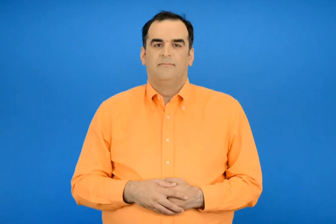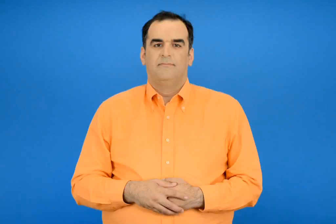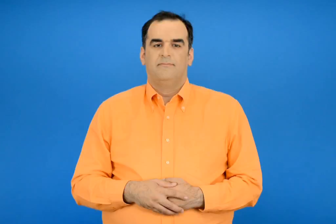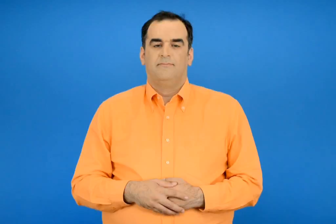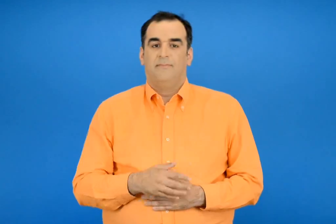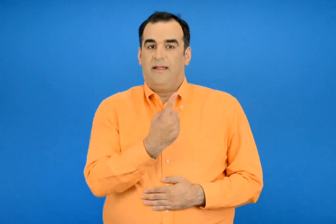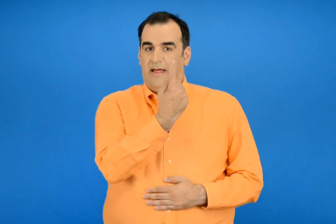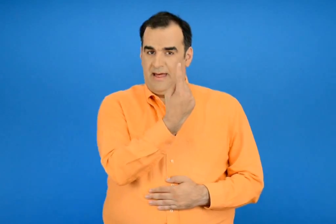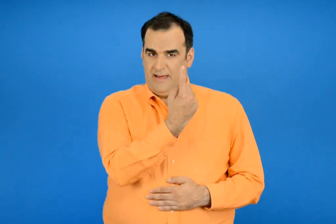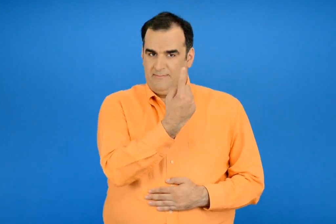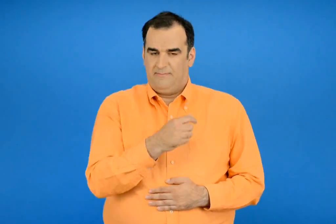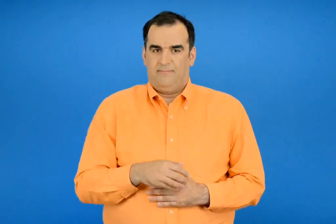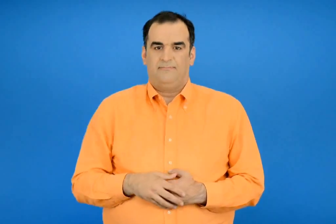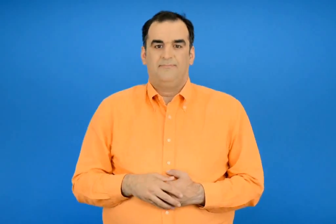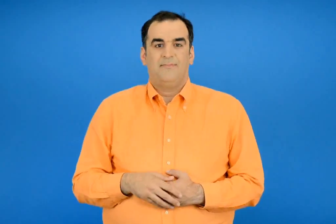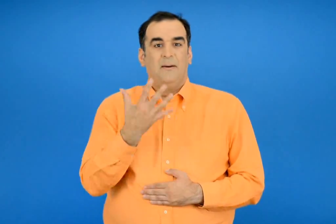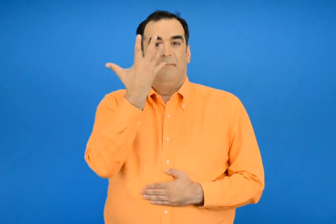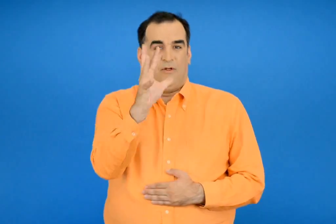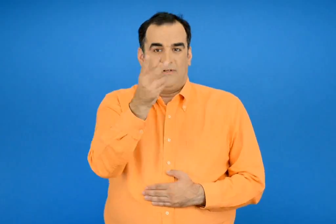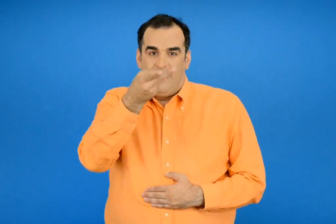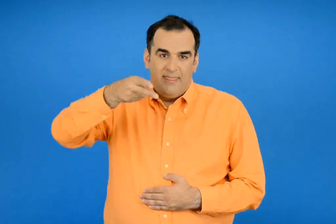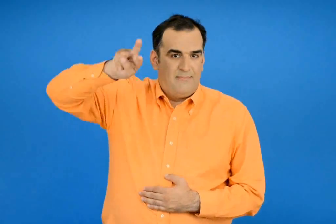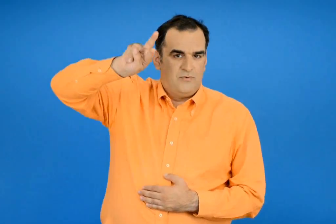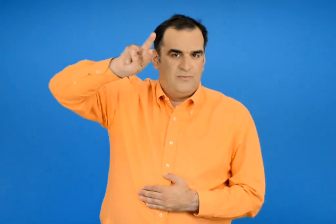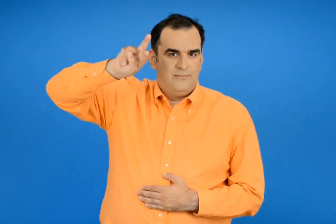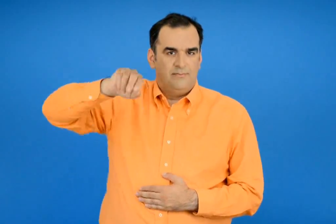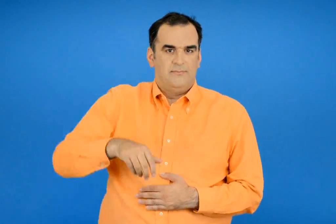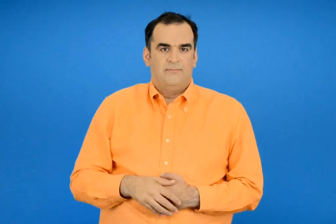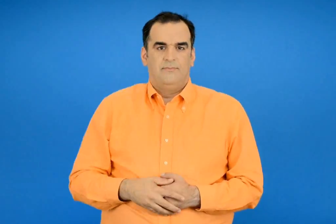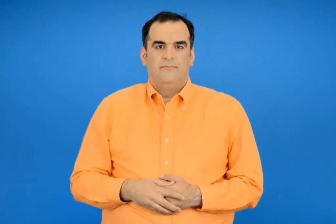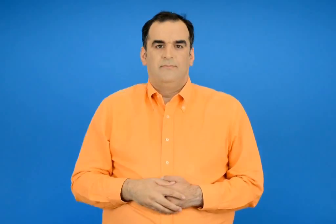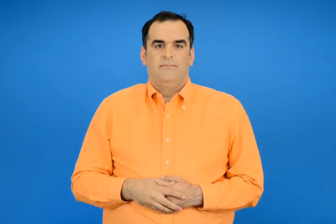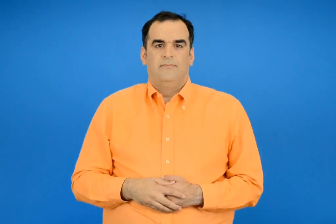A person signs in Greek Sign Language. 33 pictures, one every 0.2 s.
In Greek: 1 είναι το διπλάσιο του 500
